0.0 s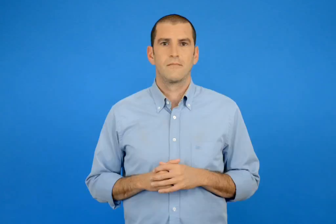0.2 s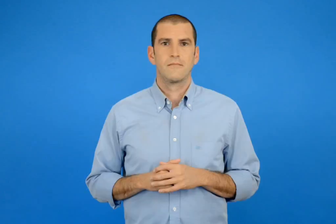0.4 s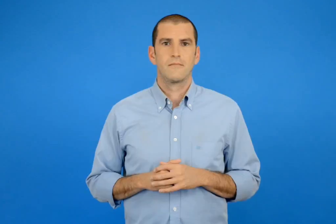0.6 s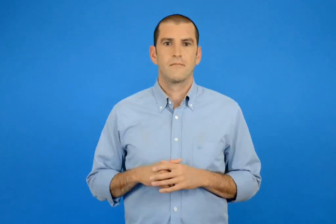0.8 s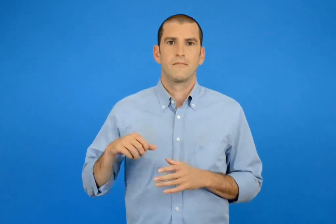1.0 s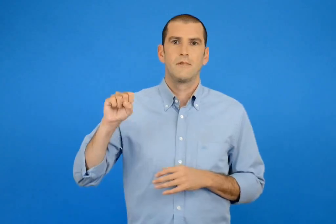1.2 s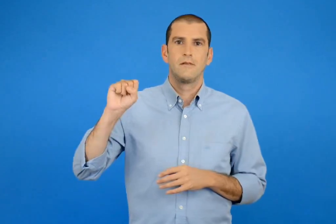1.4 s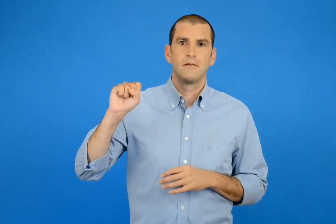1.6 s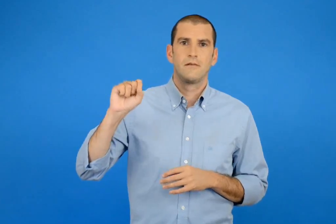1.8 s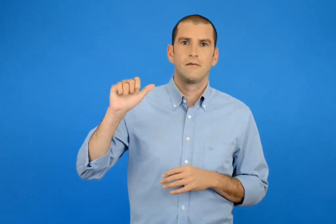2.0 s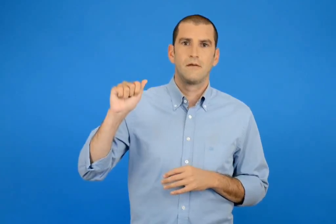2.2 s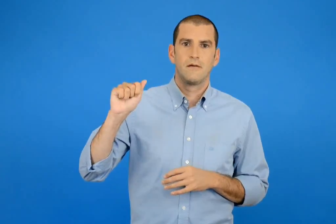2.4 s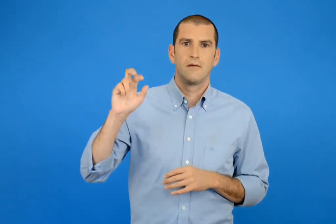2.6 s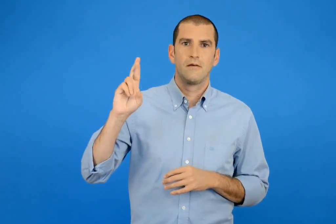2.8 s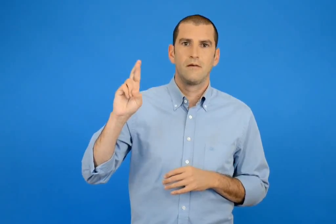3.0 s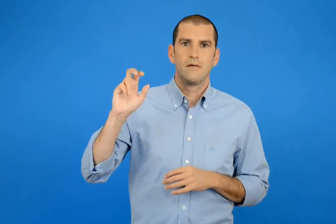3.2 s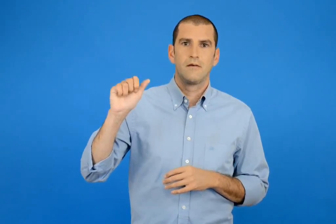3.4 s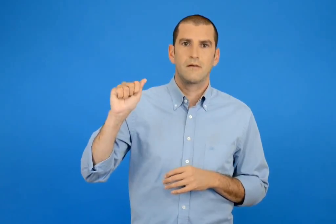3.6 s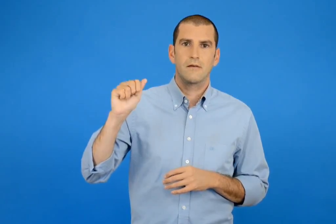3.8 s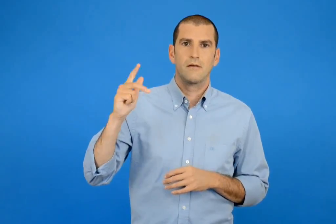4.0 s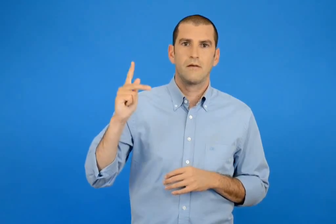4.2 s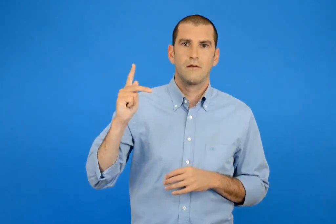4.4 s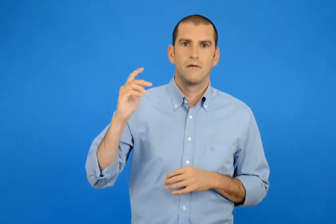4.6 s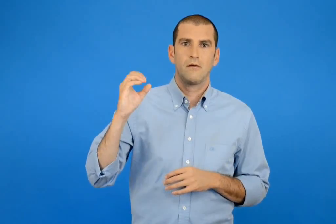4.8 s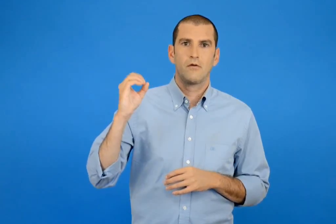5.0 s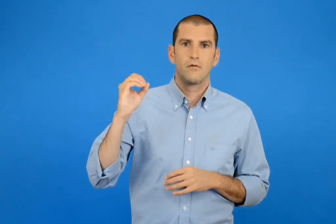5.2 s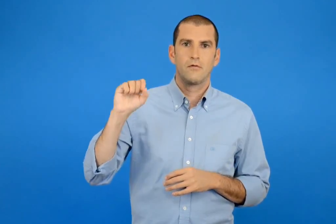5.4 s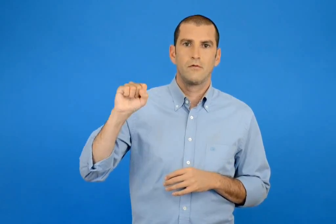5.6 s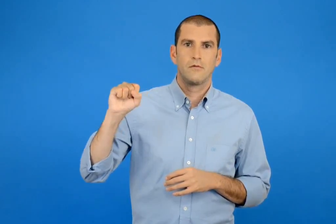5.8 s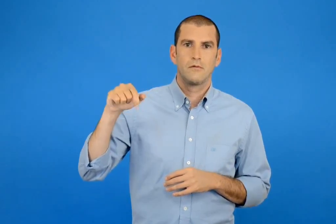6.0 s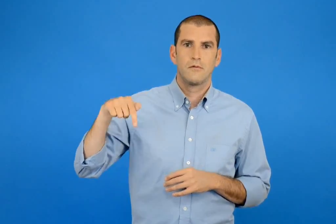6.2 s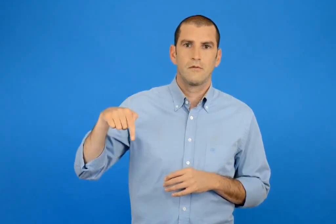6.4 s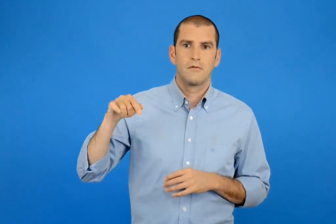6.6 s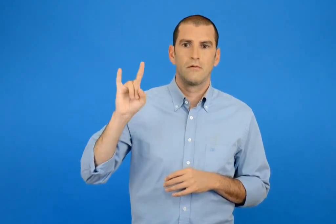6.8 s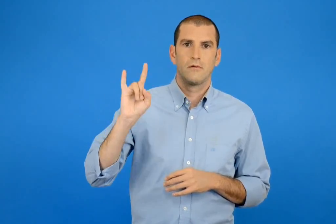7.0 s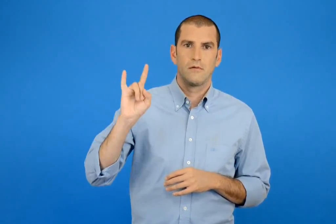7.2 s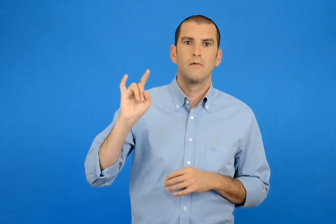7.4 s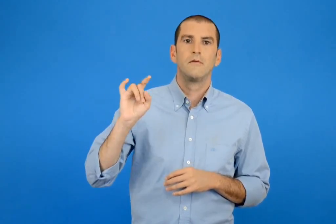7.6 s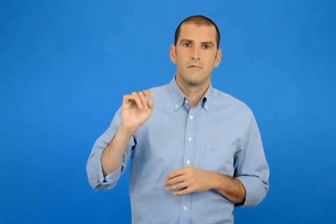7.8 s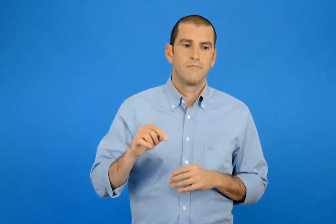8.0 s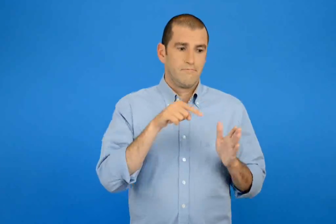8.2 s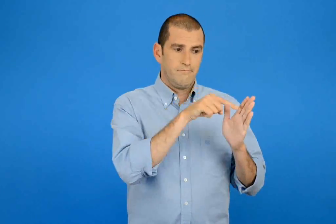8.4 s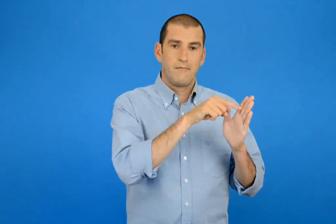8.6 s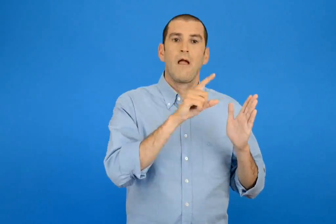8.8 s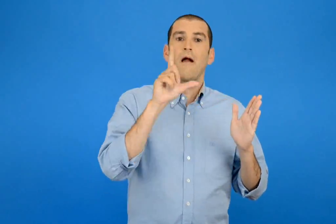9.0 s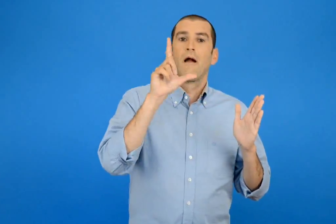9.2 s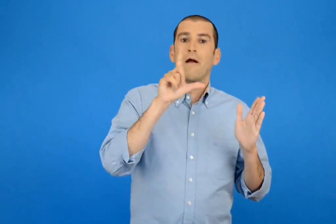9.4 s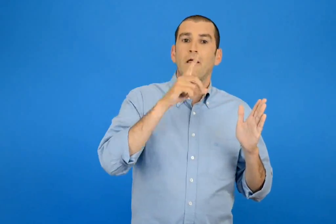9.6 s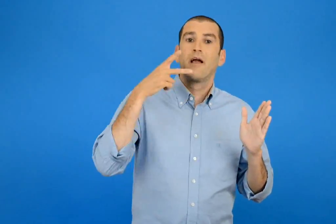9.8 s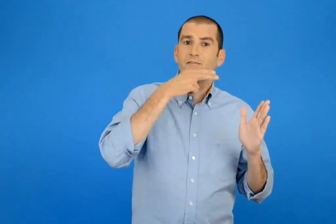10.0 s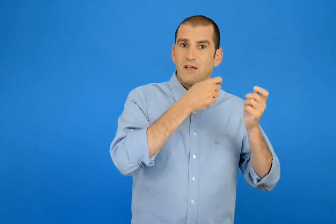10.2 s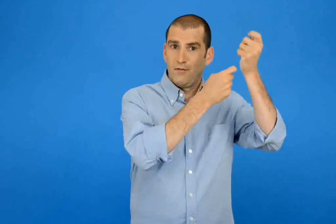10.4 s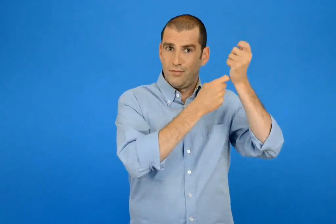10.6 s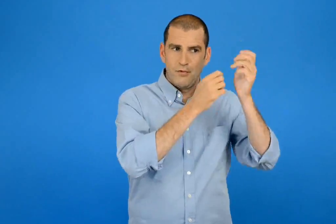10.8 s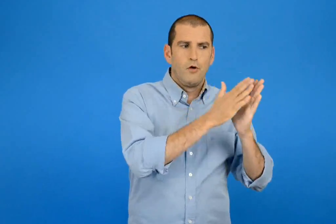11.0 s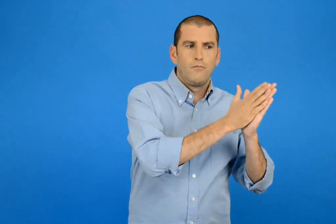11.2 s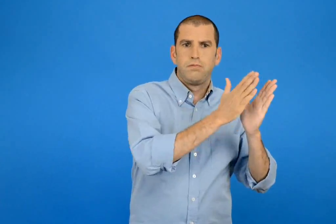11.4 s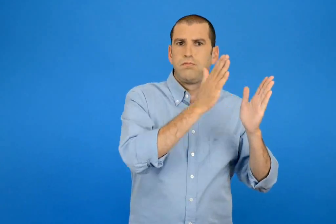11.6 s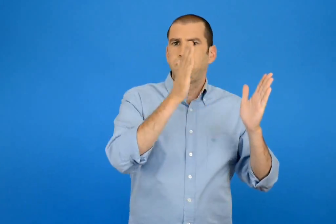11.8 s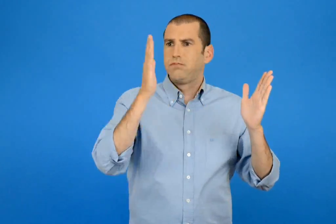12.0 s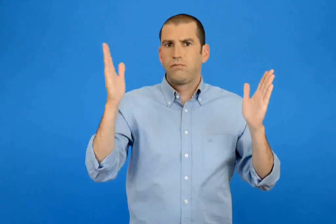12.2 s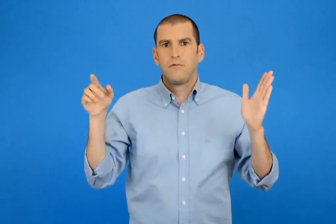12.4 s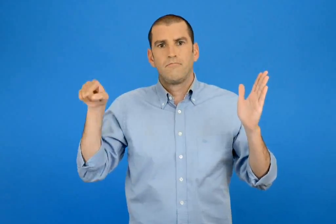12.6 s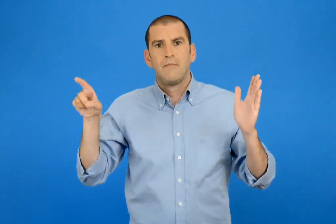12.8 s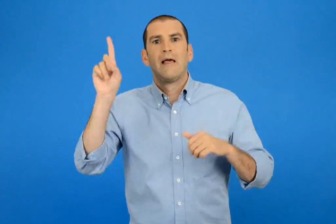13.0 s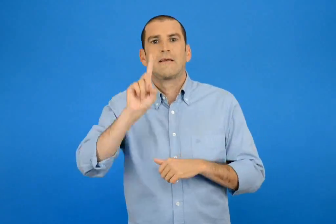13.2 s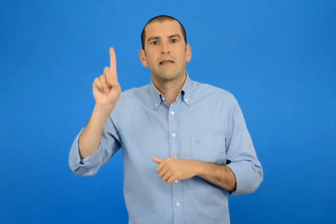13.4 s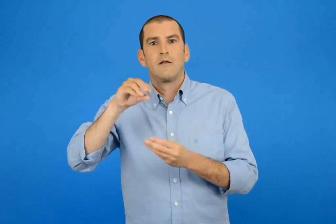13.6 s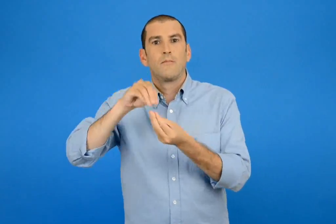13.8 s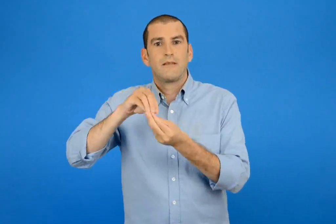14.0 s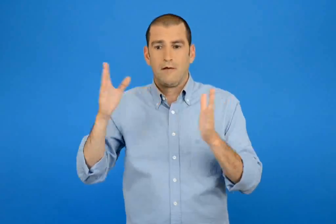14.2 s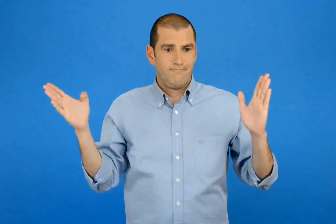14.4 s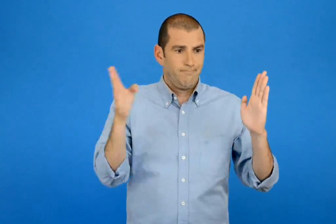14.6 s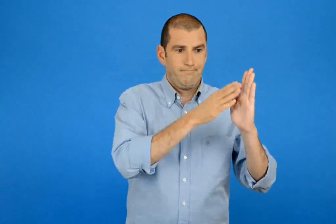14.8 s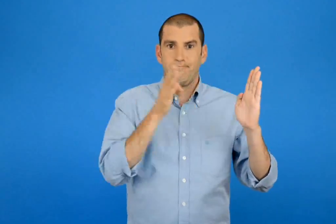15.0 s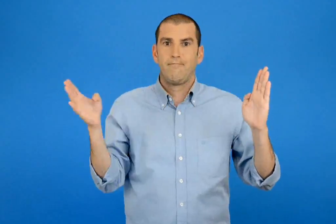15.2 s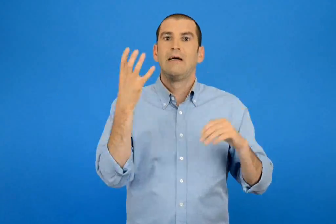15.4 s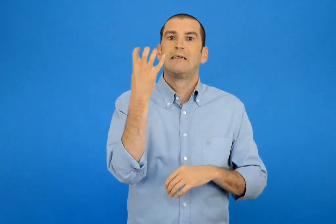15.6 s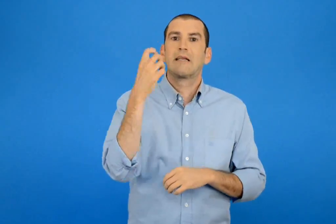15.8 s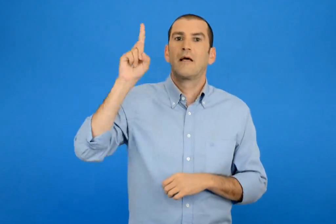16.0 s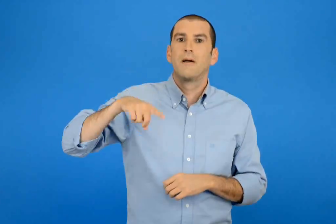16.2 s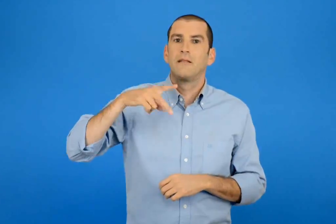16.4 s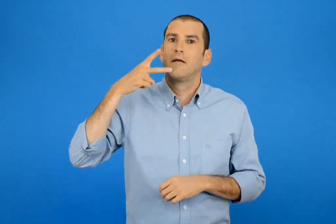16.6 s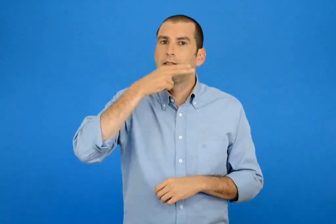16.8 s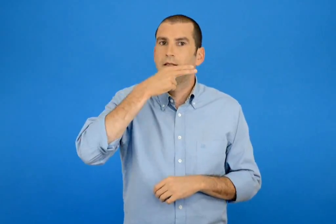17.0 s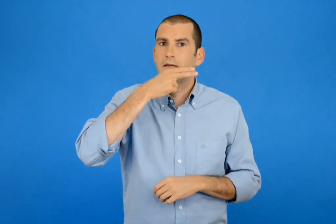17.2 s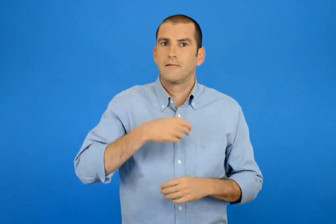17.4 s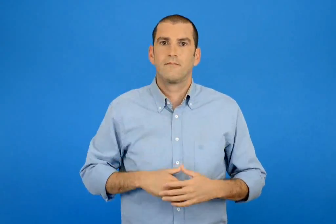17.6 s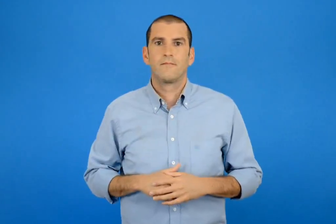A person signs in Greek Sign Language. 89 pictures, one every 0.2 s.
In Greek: σαρακοστή οι σαράντα μέρες νηστείας από την καθαρή δευτερά ως την κυριακή του πάσχα
